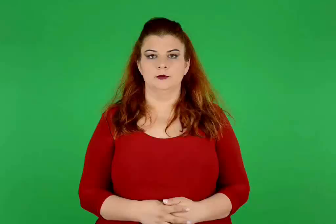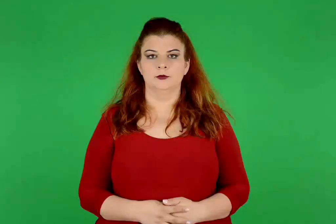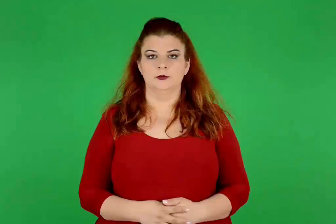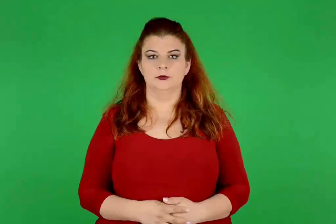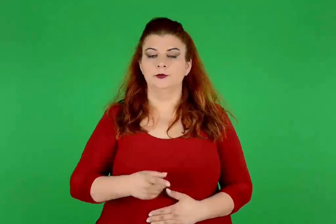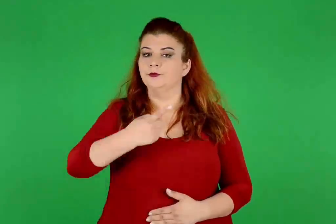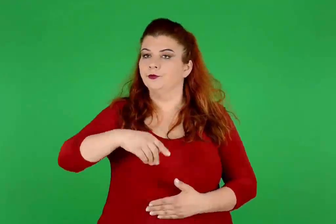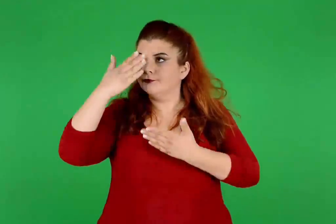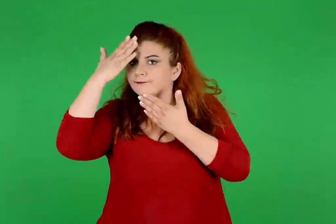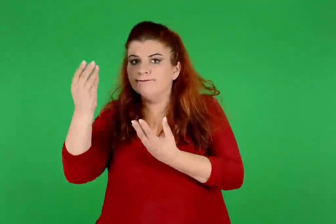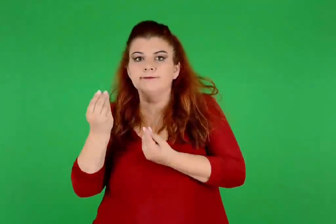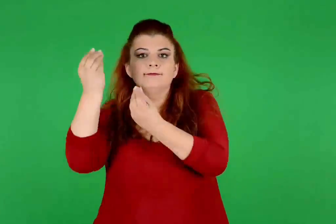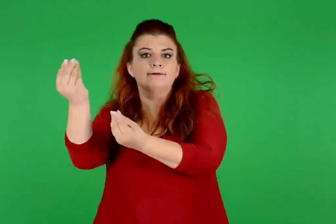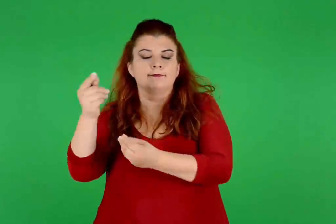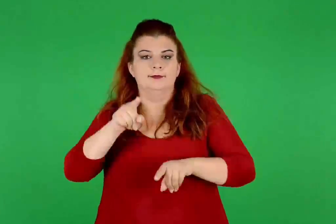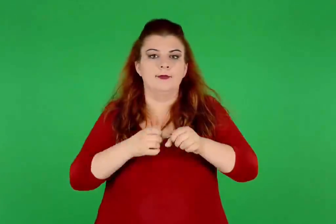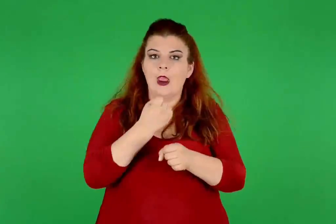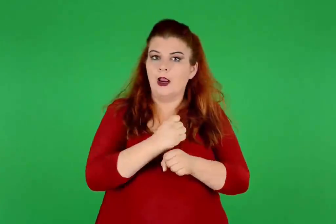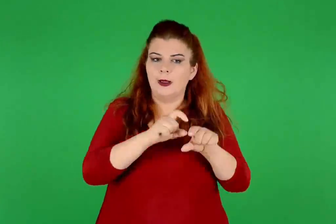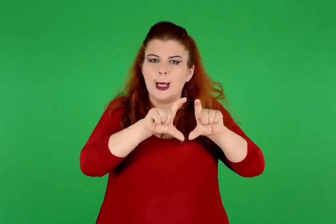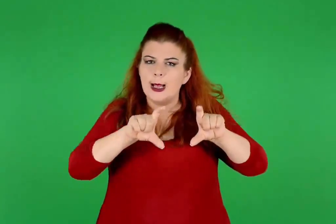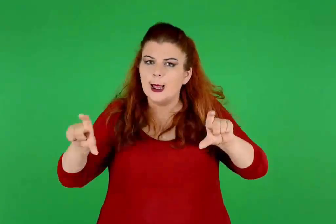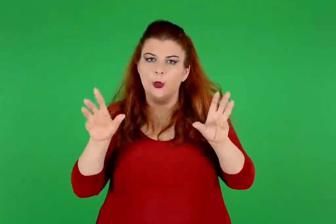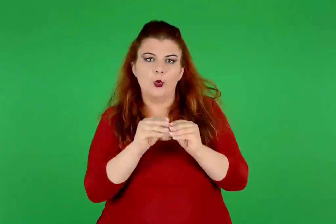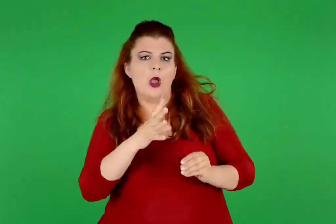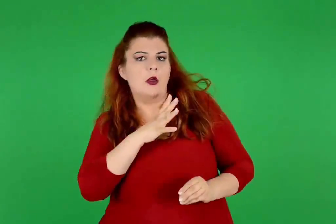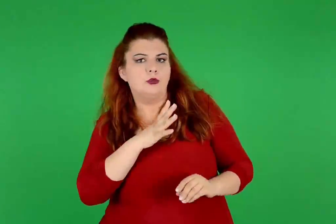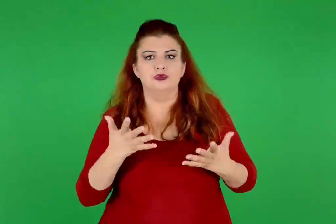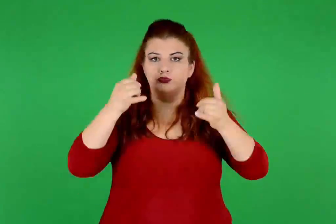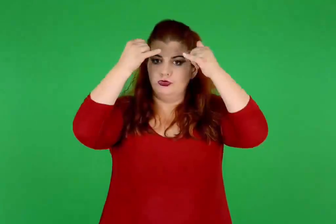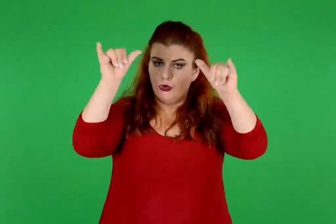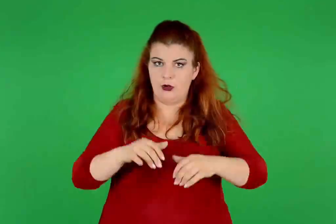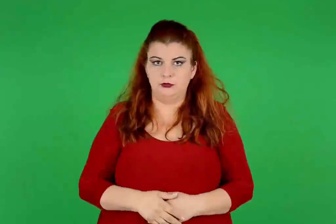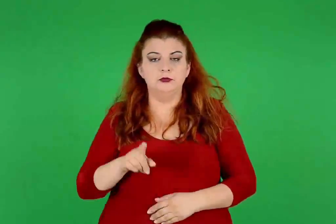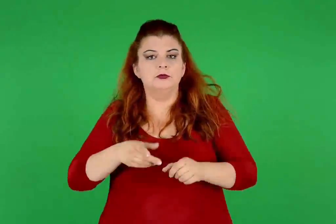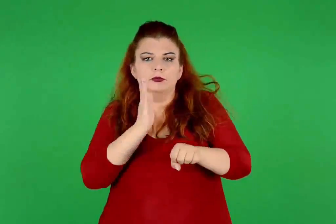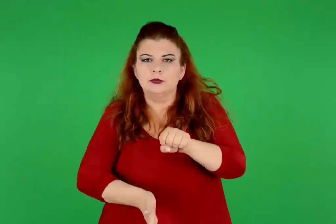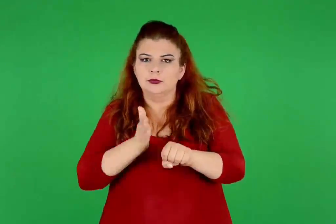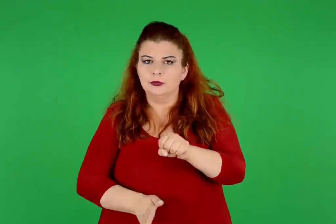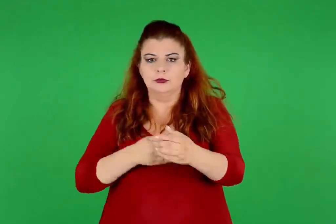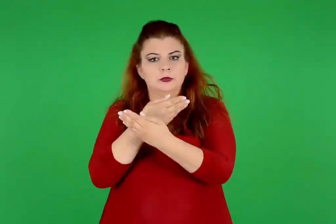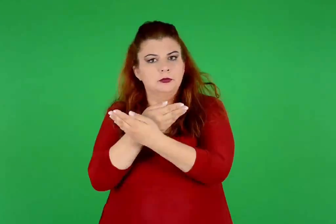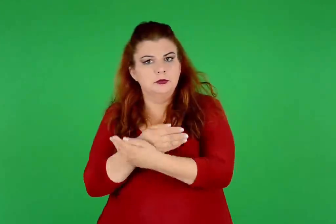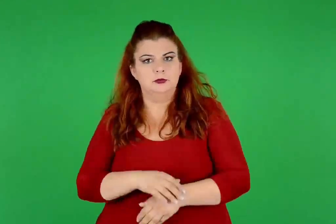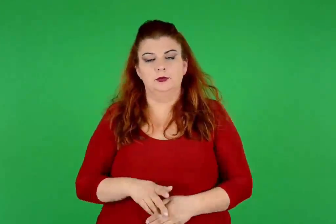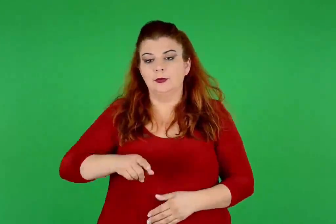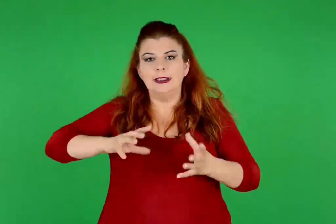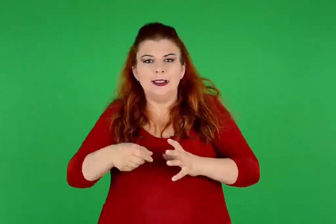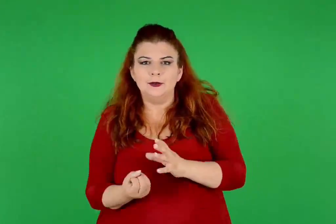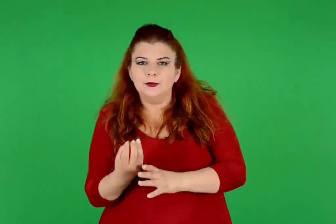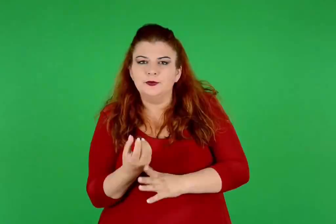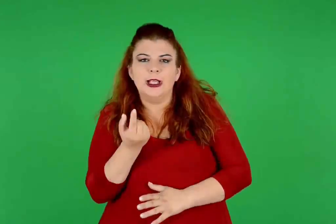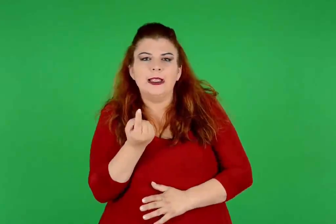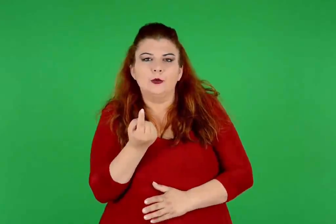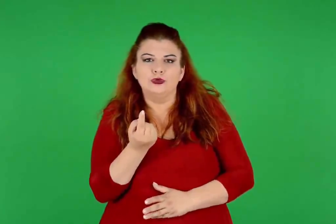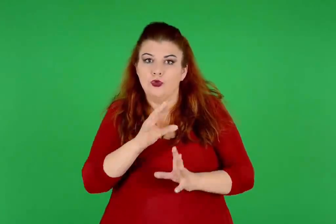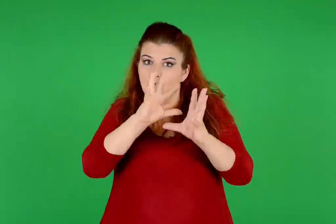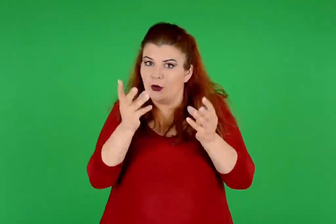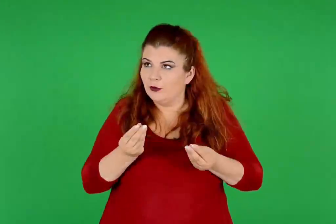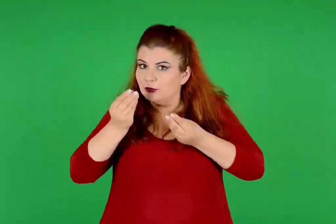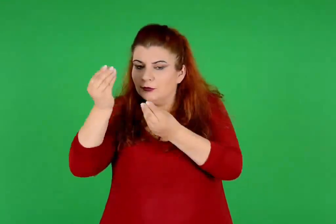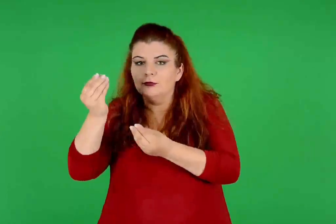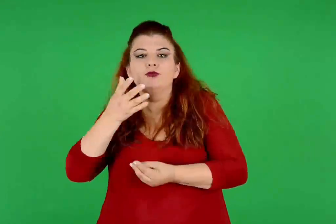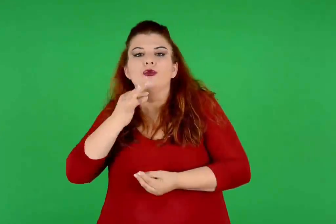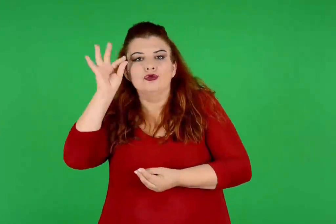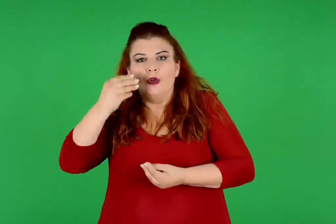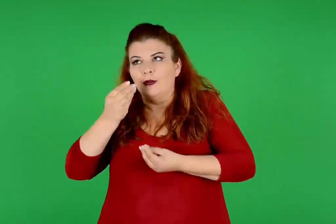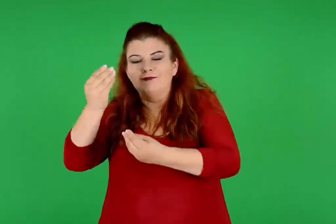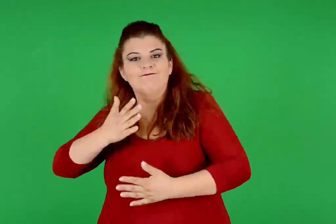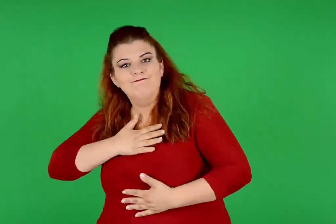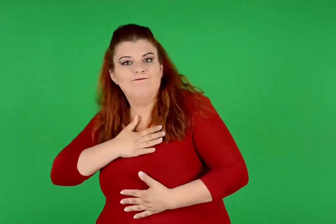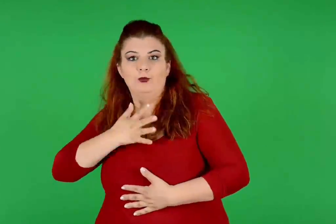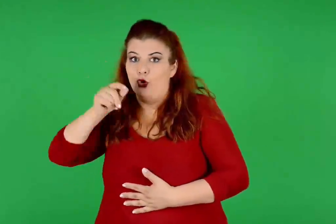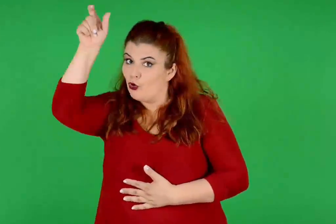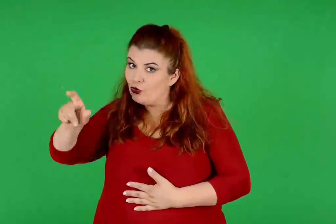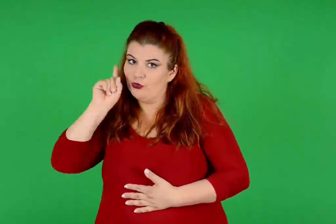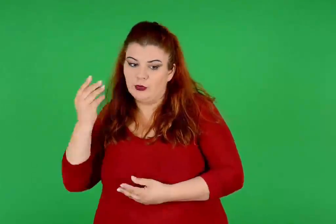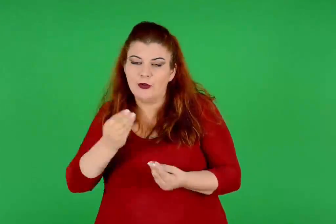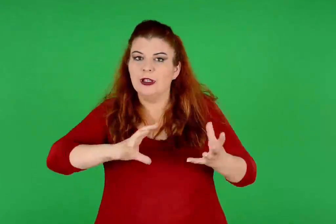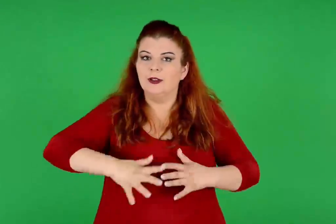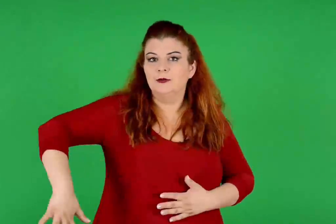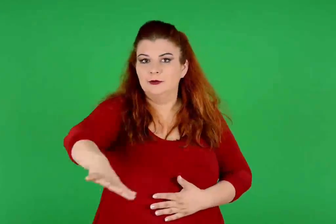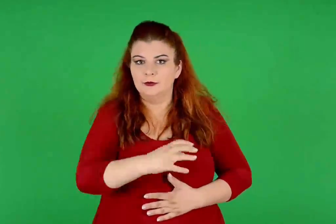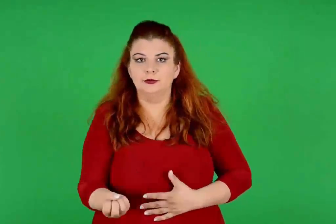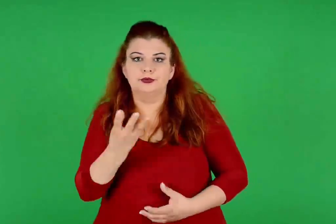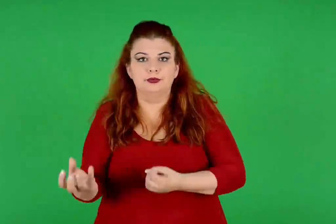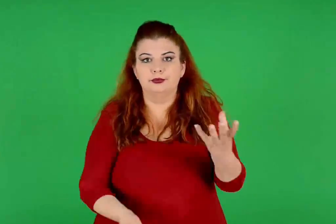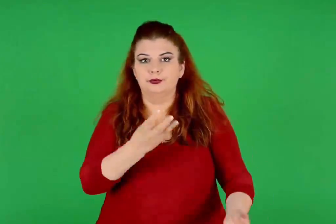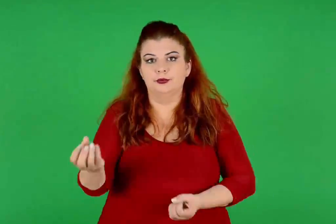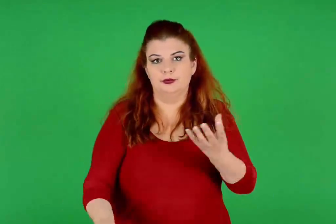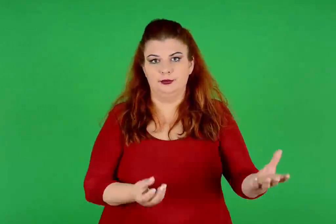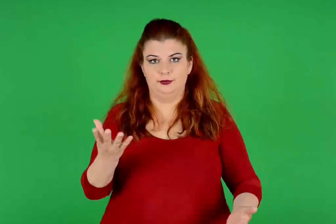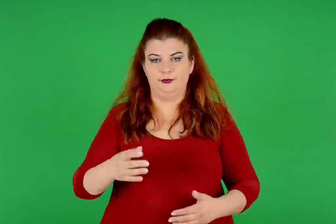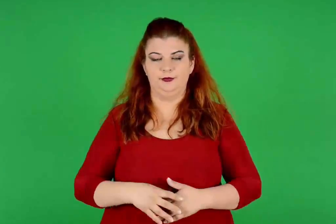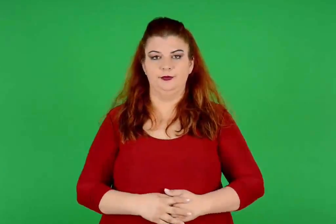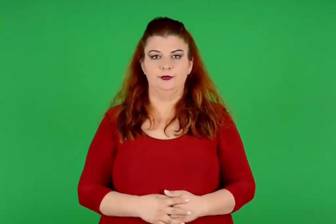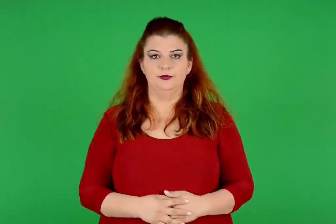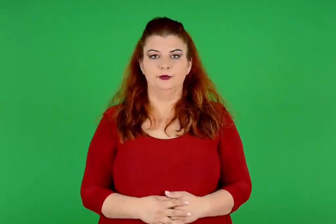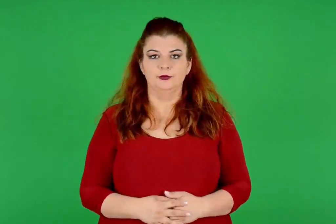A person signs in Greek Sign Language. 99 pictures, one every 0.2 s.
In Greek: της πρόσφεραν μικρά αγαλματάκια ανθρώπων ή ζώων , διπλούς πελέκεις και καρπούς της γης , για να την ευχαριστήσουν που έκανε τη γη να καρπίσει
